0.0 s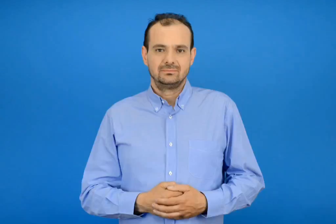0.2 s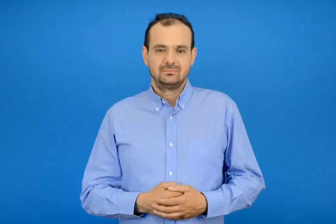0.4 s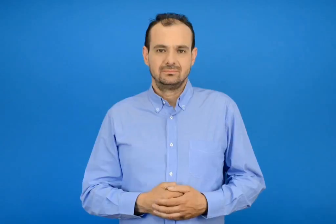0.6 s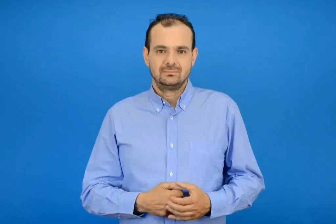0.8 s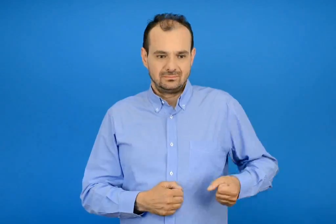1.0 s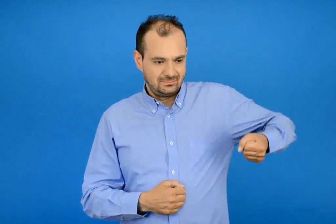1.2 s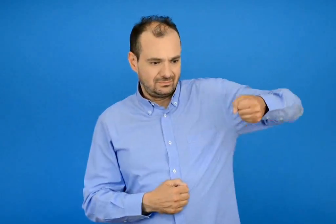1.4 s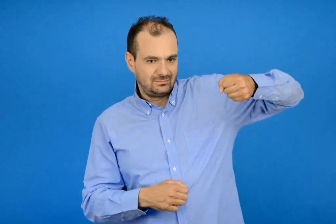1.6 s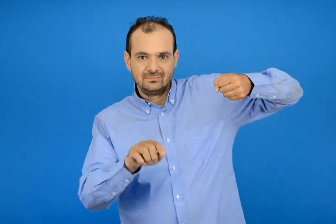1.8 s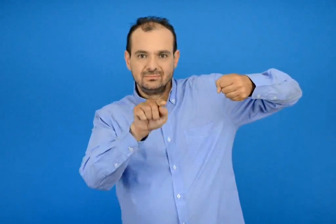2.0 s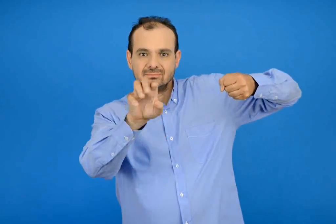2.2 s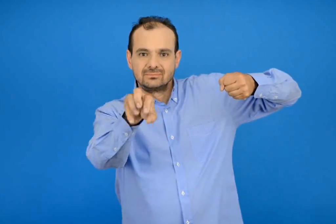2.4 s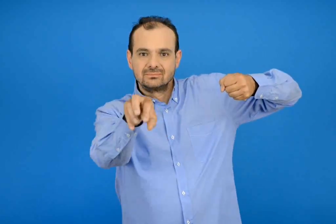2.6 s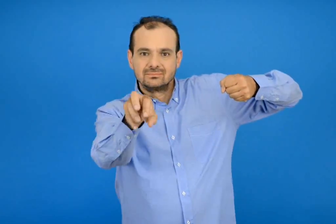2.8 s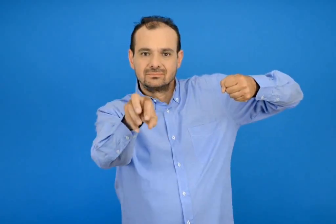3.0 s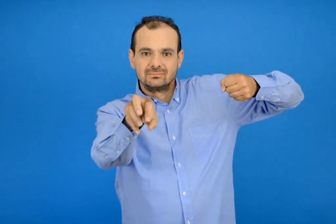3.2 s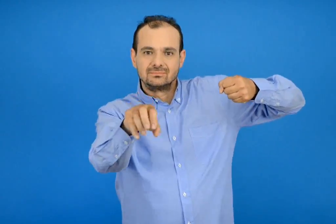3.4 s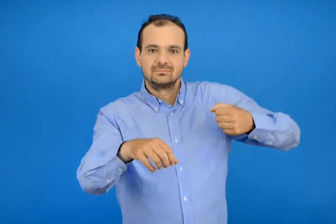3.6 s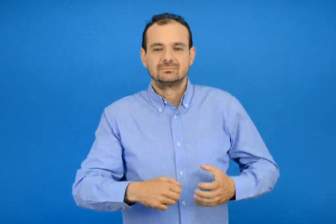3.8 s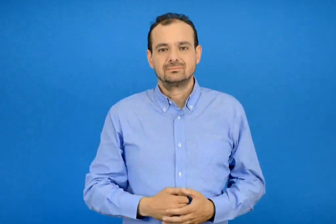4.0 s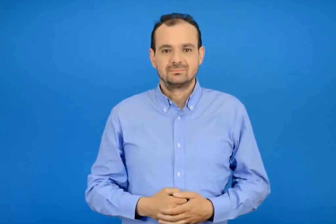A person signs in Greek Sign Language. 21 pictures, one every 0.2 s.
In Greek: ποτιστήρι
